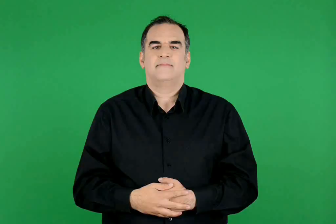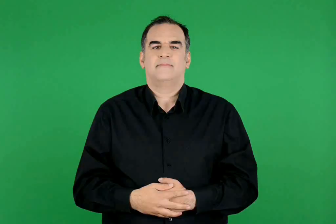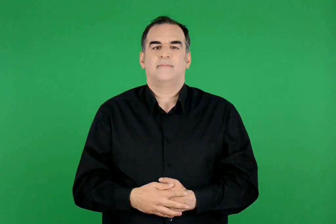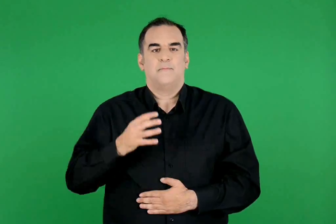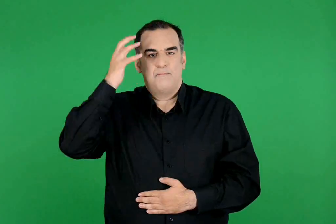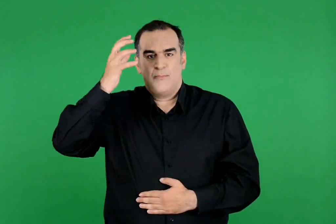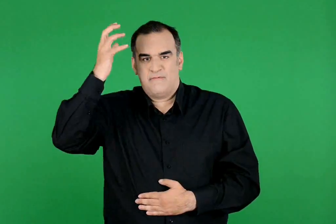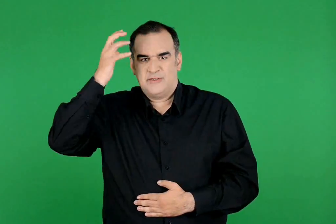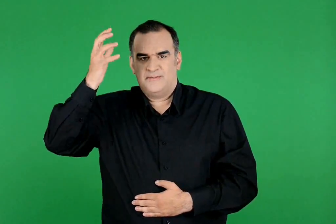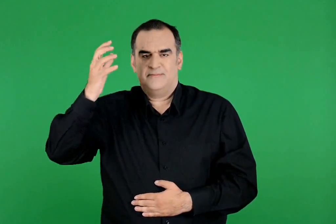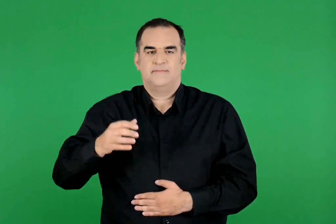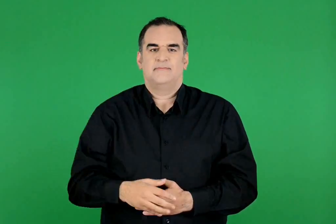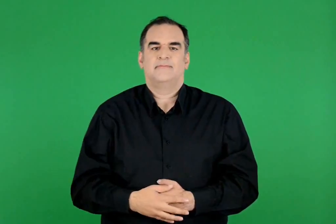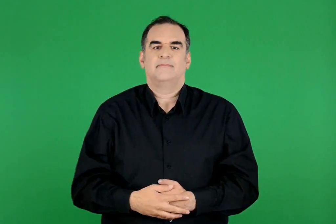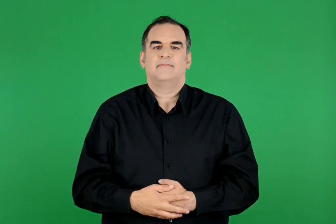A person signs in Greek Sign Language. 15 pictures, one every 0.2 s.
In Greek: μόρφωση
